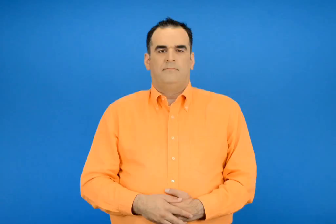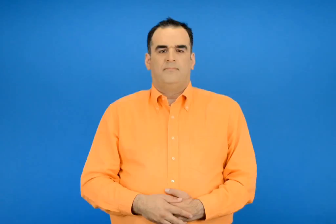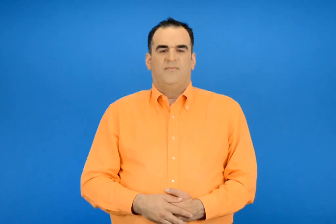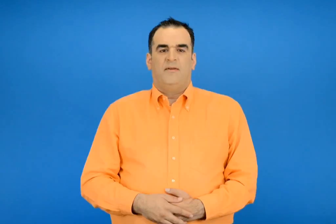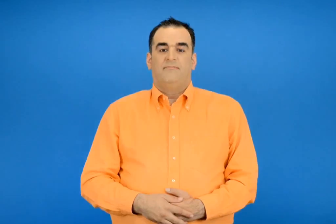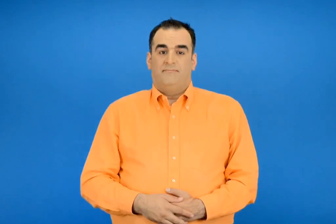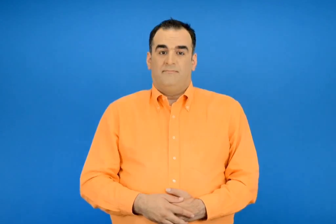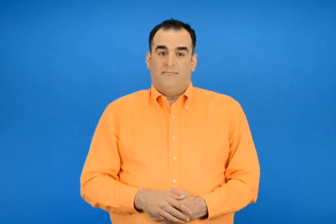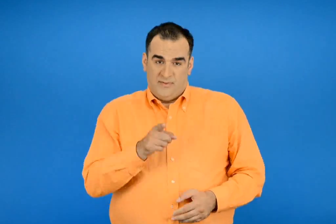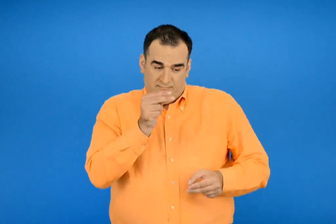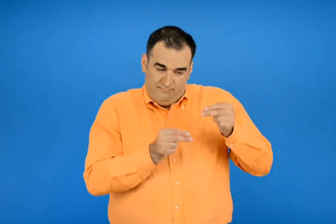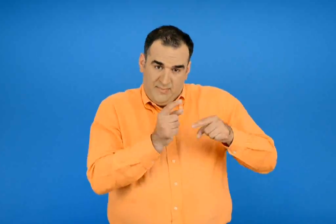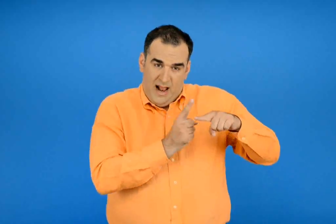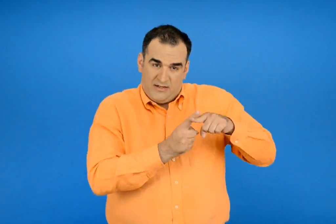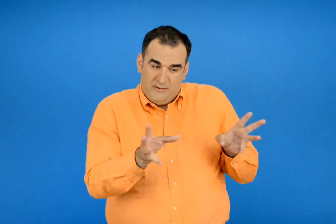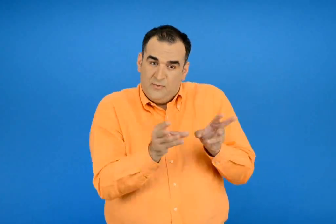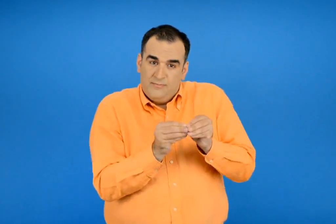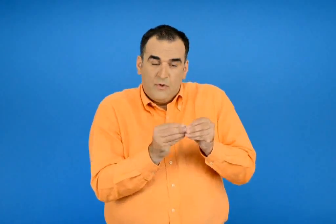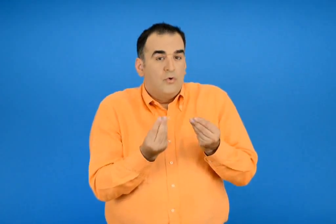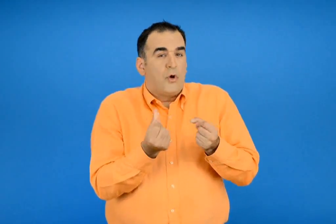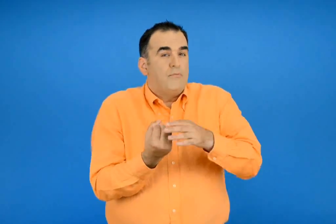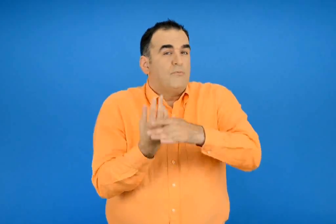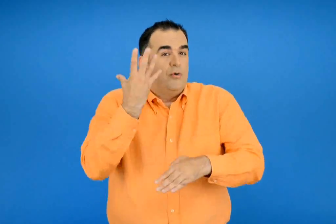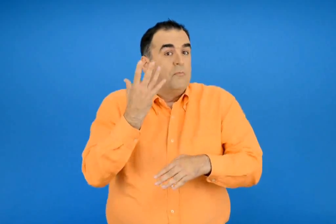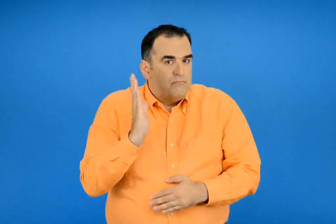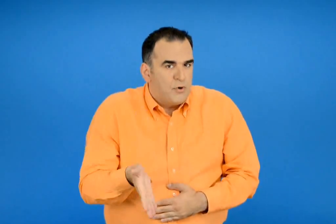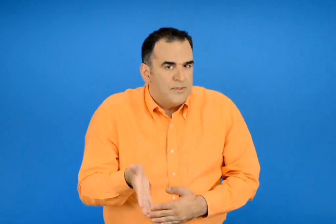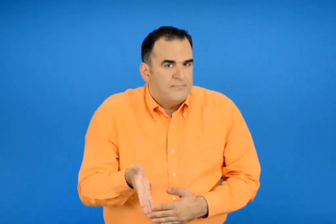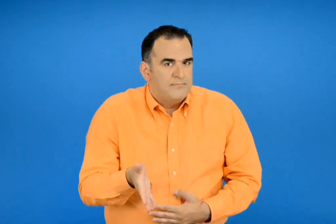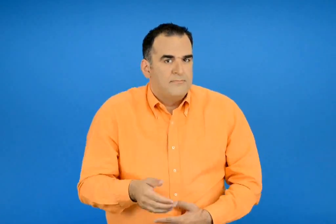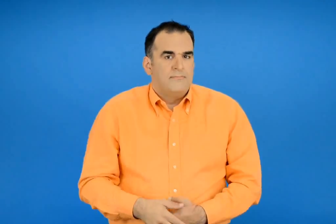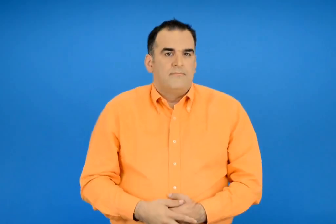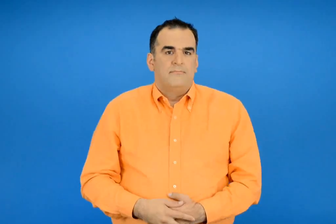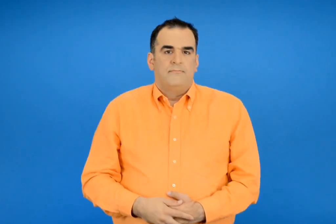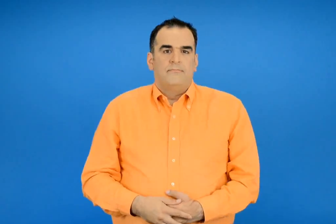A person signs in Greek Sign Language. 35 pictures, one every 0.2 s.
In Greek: μπορούμε να υπολογίσουμε το άθροισμα με άλλο τρόπο ;
